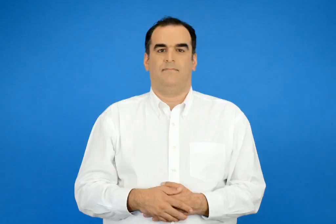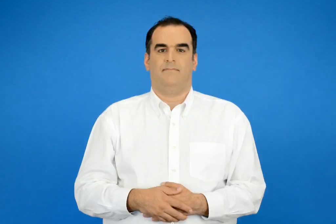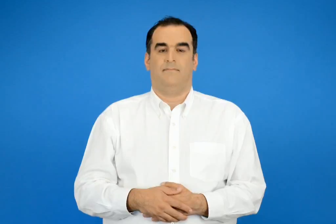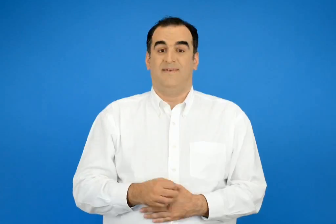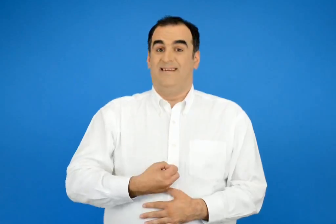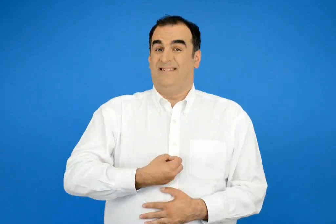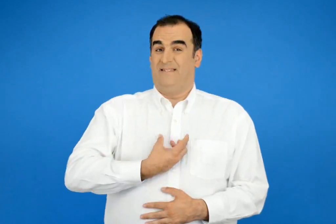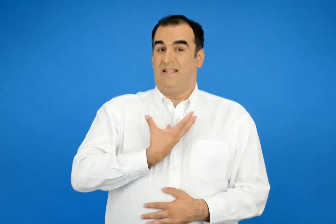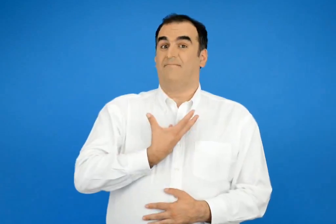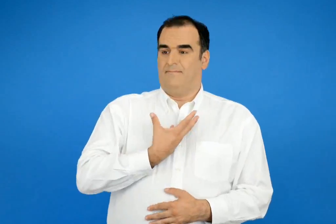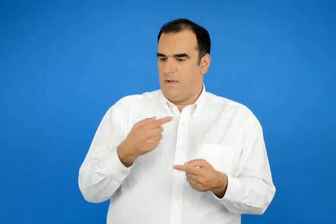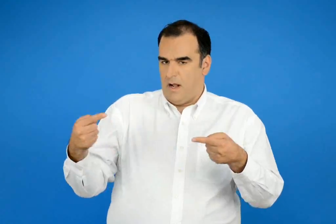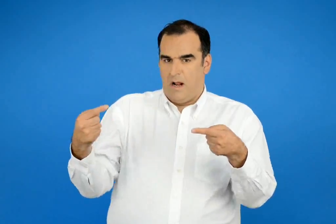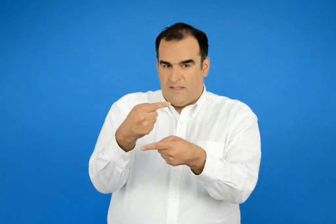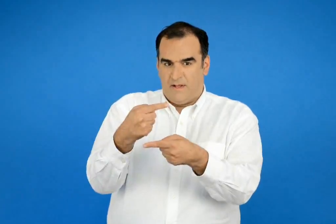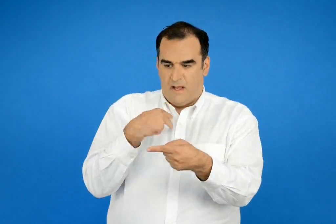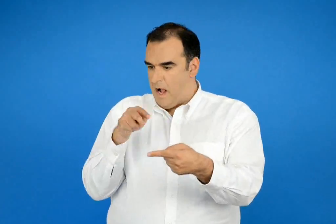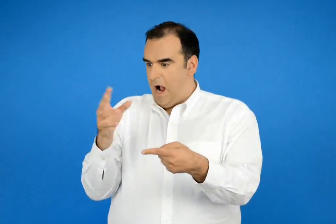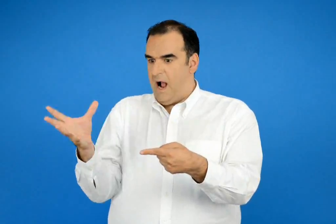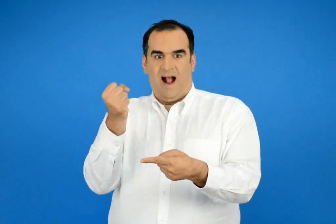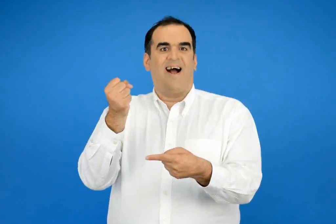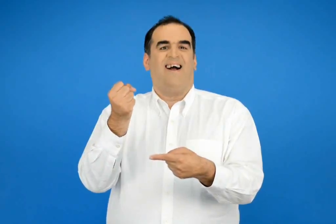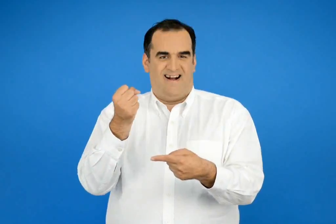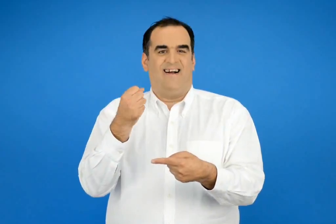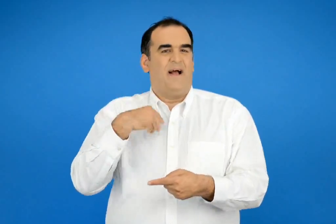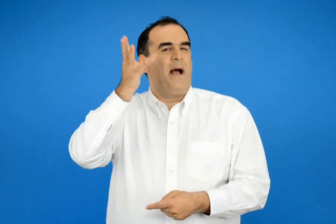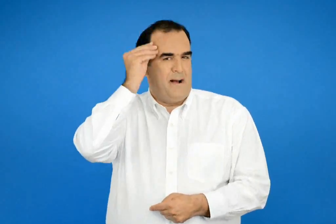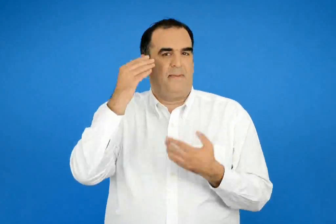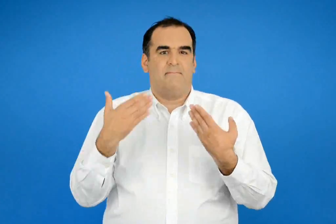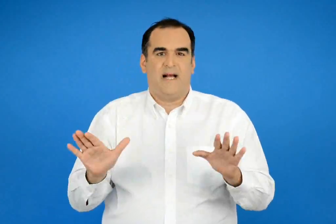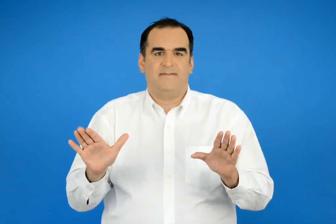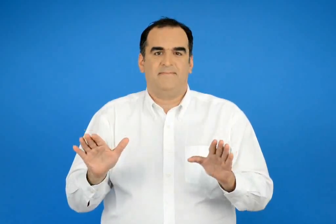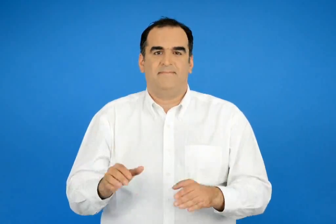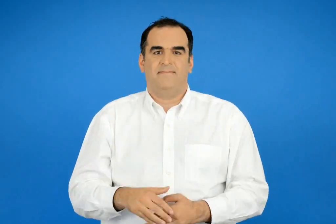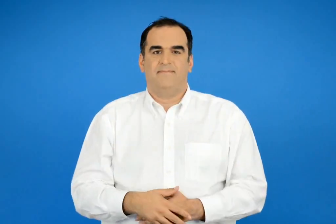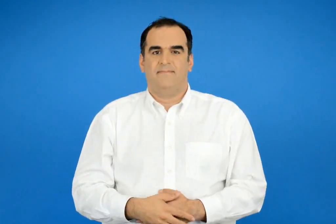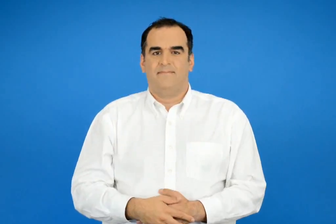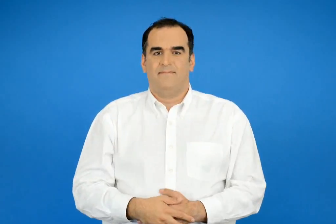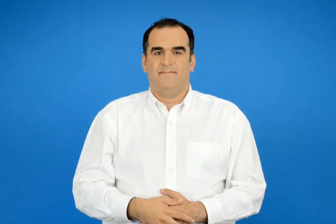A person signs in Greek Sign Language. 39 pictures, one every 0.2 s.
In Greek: έμαθα να βρισκω τα αντίθετα συναισθήματα
